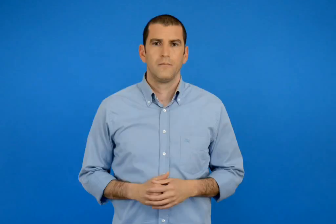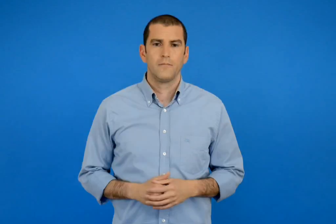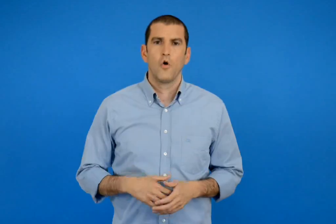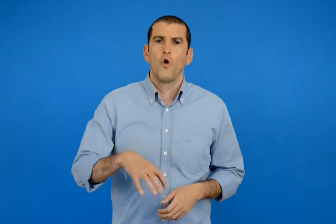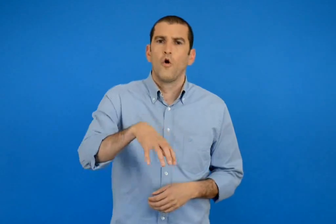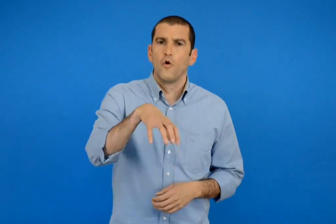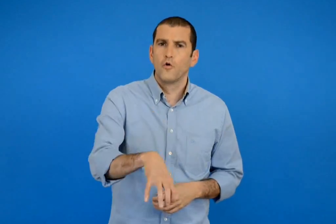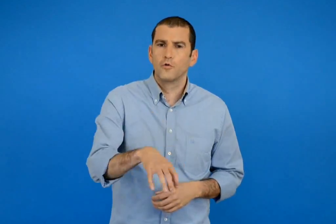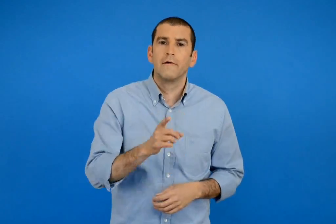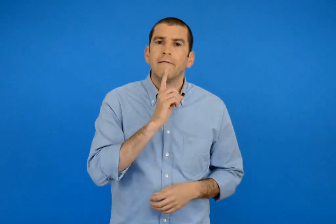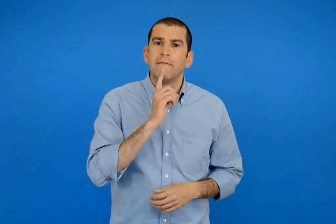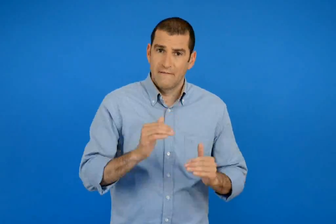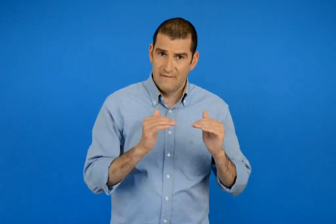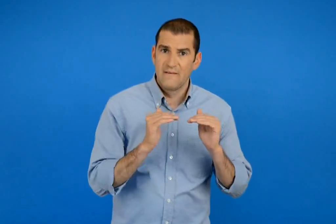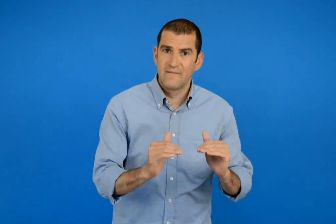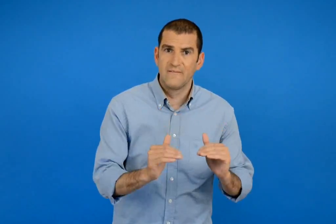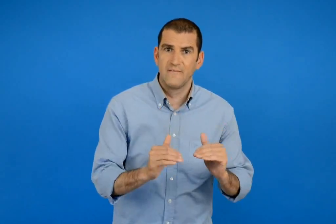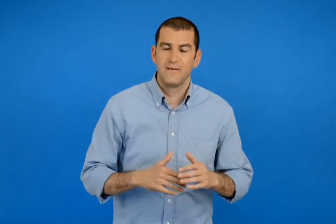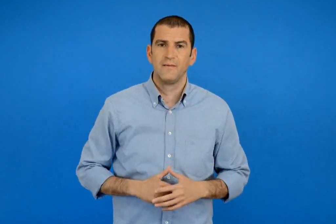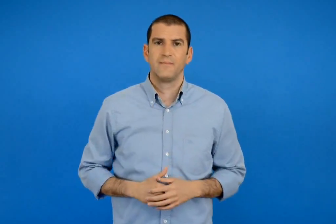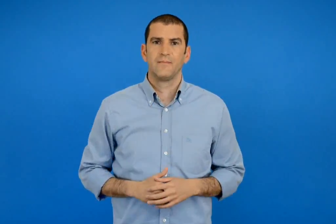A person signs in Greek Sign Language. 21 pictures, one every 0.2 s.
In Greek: πιάνει πάντα τον ίδιο χώρο?
